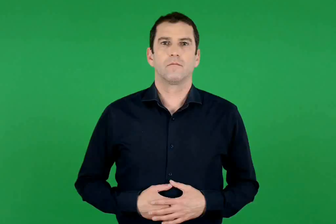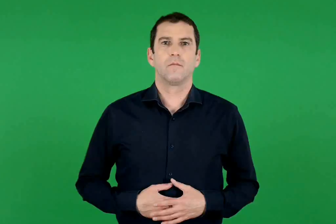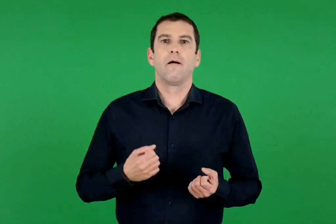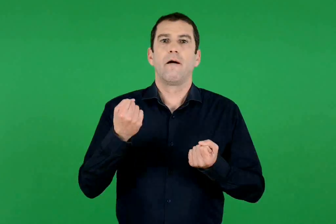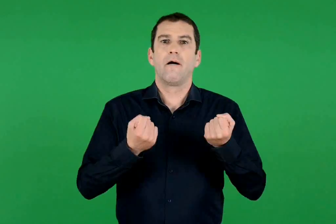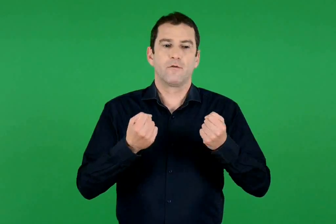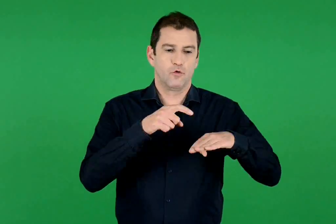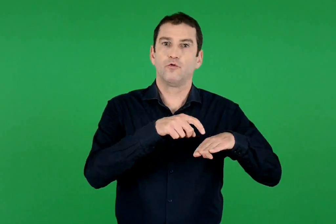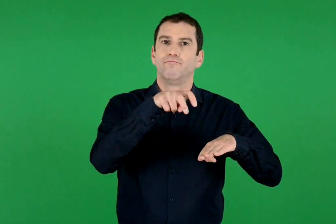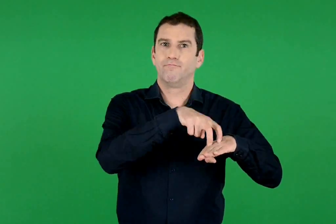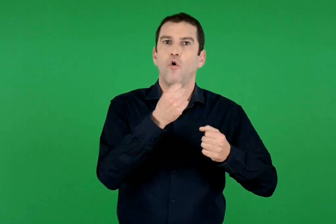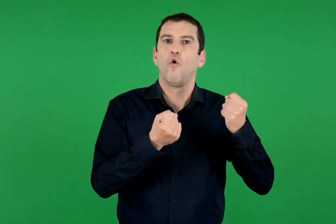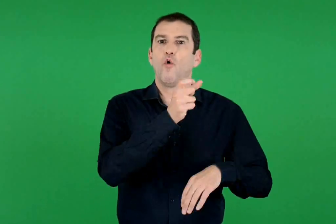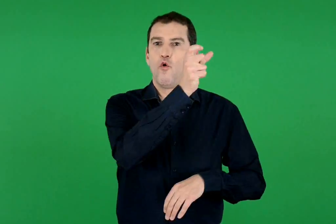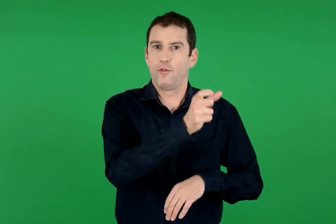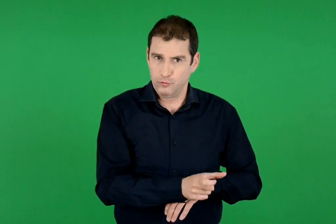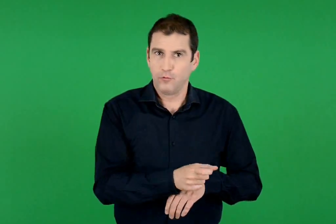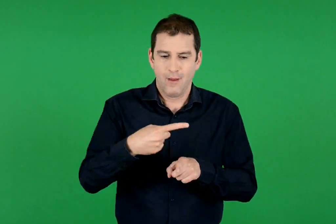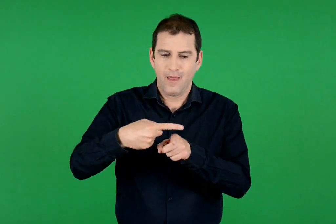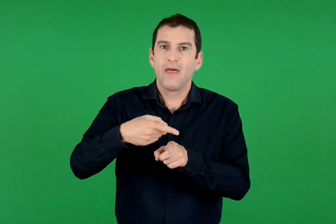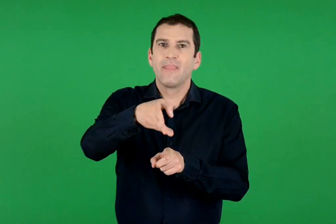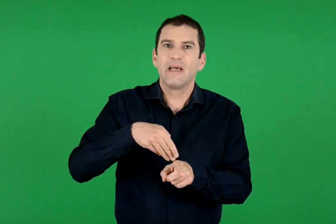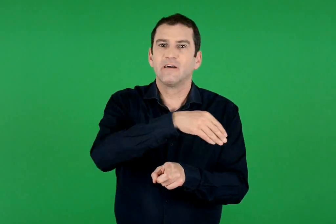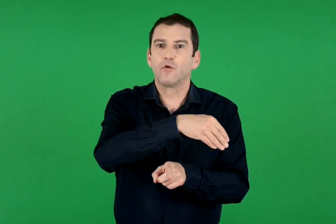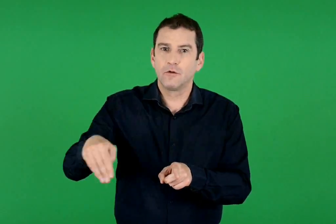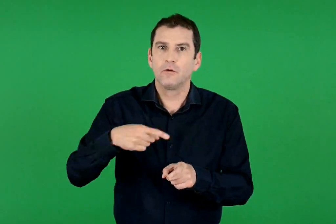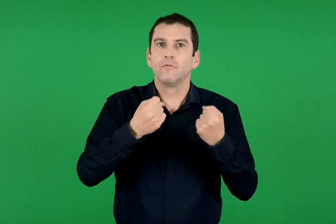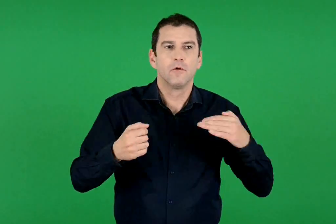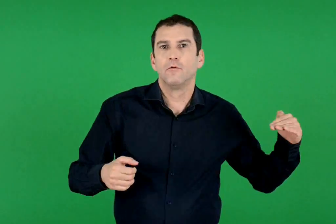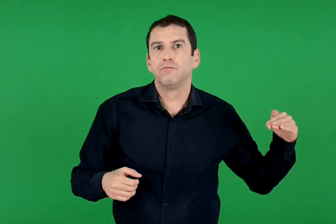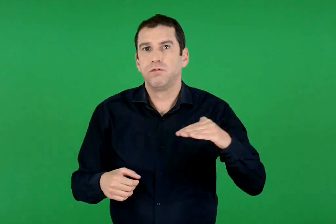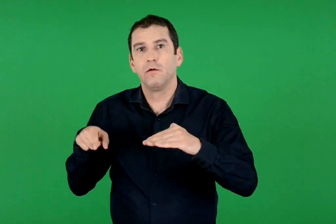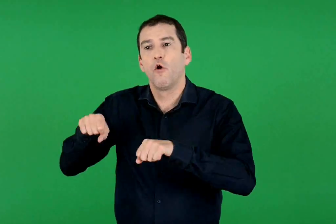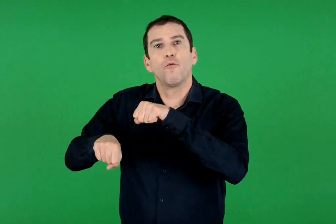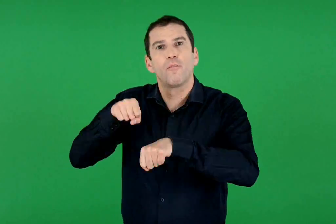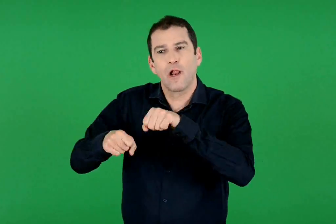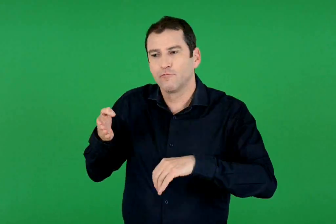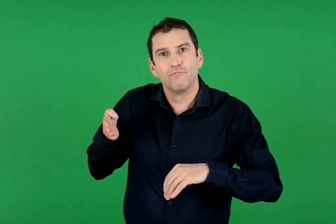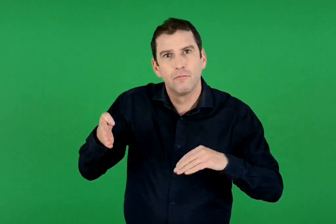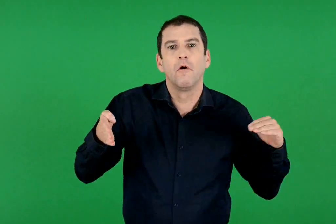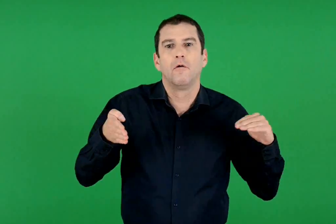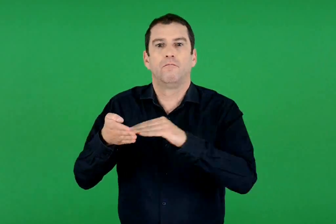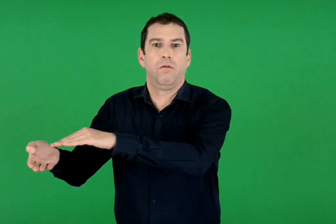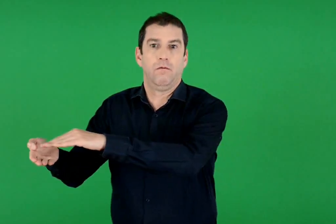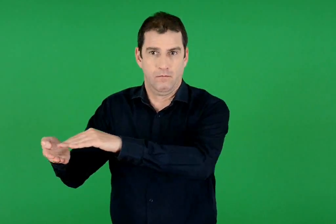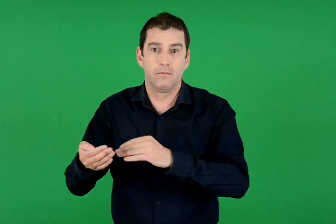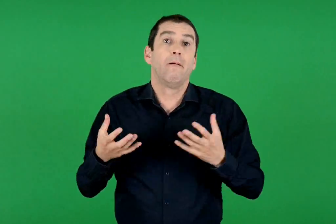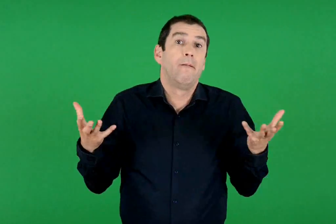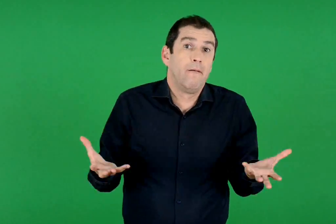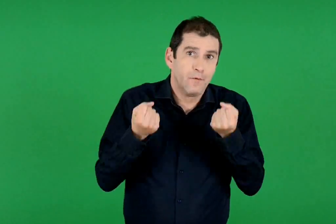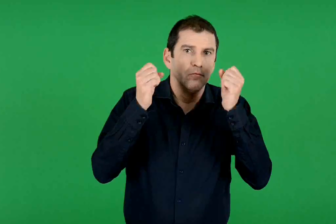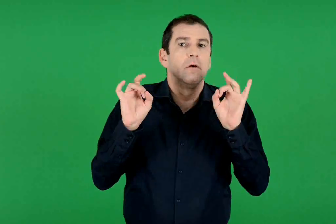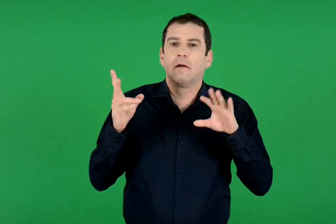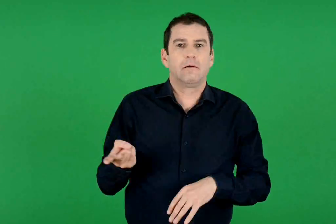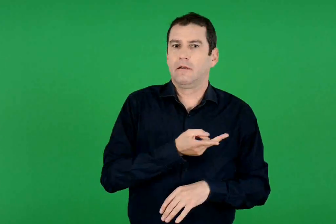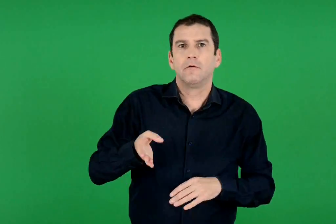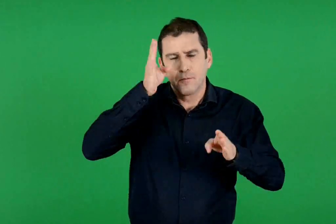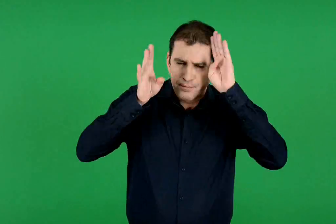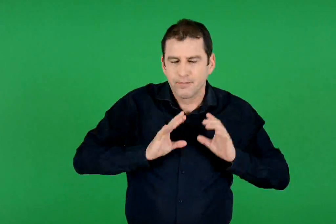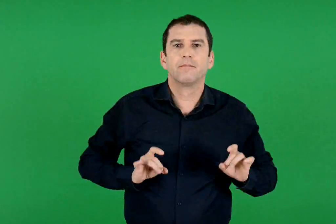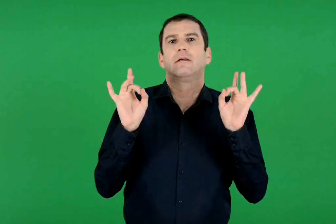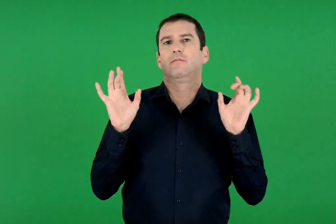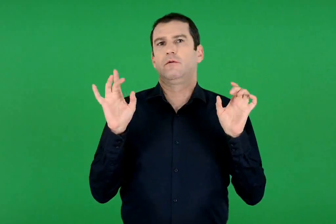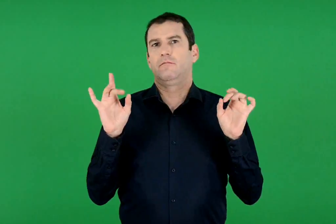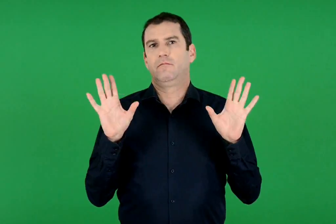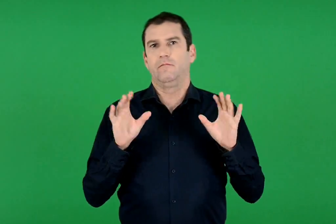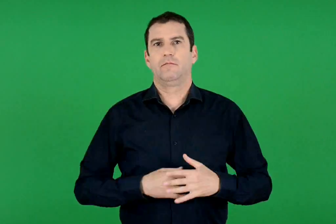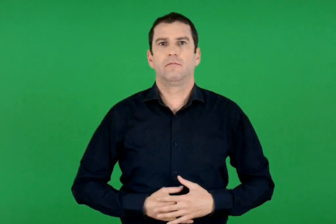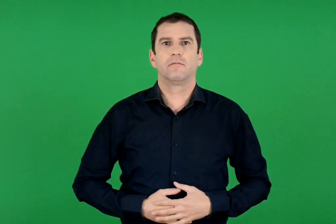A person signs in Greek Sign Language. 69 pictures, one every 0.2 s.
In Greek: ο οδηγός του αυτοκινήτου πέρασε τη διασταύρωση και παρέσυρε τον ποδηλάτη που περνούσε από εκεί με το ποδήλατό του. ευτυχώς κανείς δεν έπαθε τίποτα σοβαρό
